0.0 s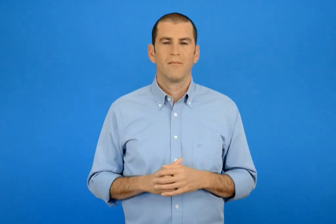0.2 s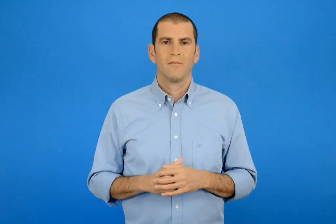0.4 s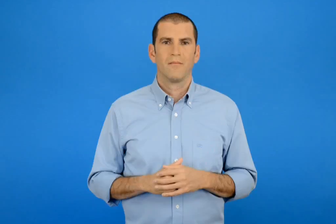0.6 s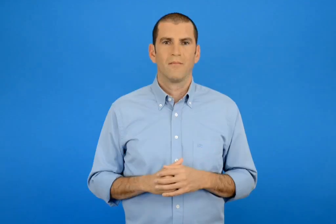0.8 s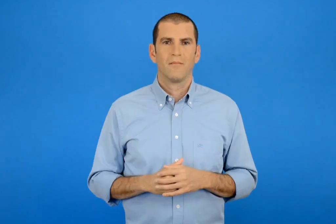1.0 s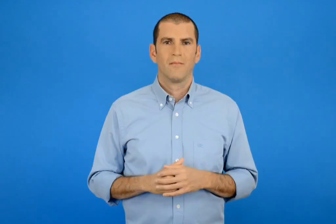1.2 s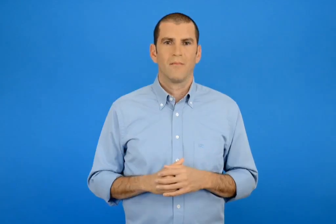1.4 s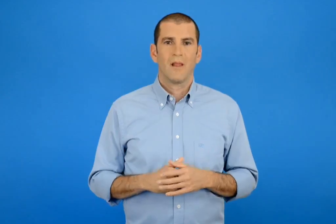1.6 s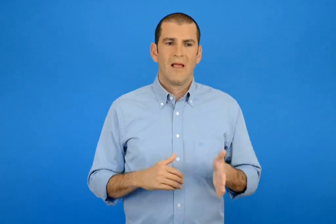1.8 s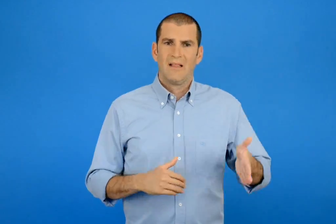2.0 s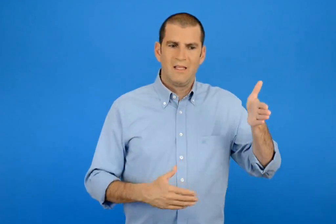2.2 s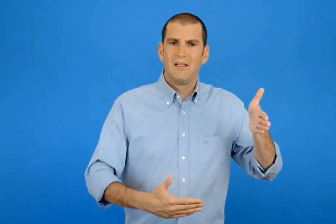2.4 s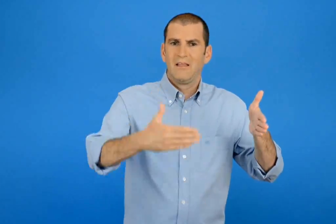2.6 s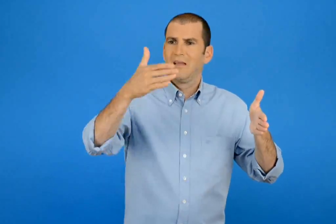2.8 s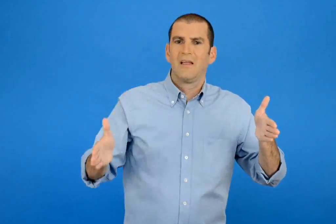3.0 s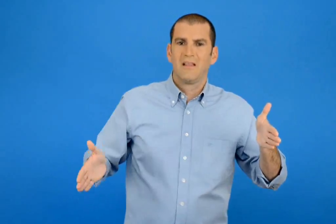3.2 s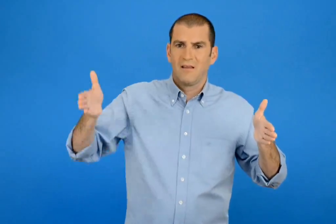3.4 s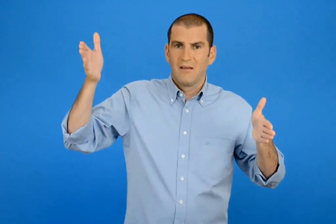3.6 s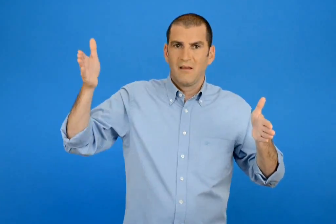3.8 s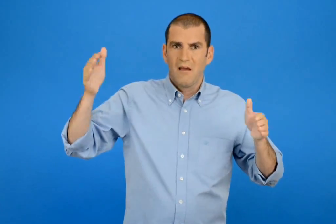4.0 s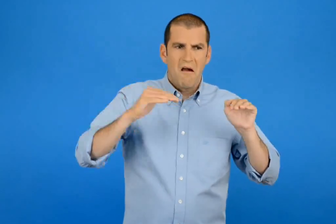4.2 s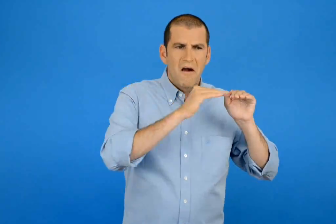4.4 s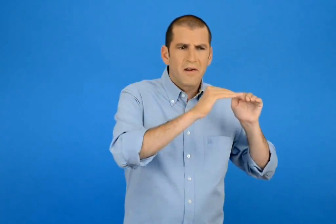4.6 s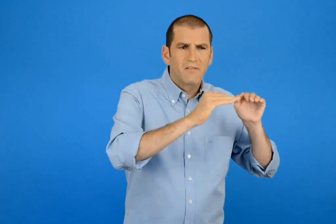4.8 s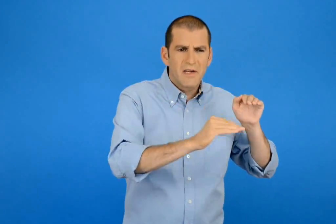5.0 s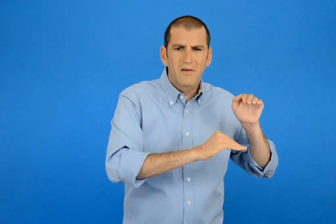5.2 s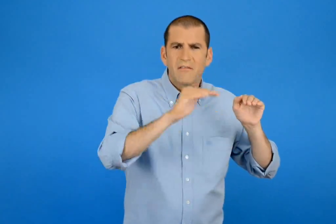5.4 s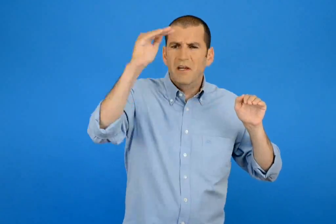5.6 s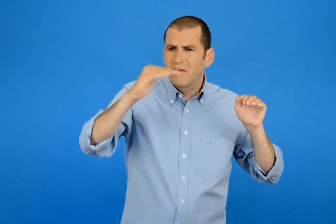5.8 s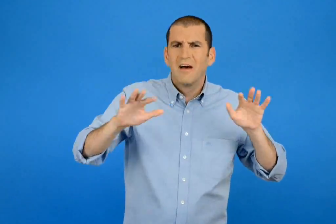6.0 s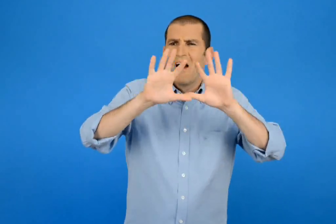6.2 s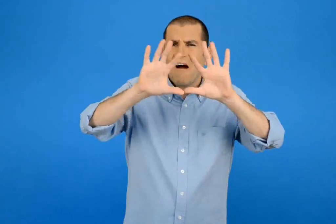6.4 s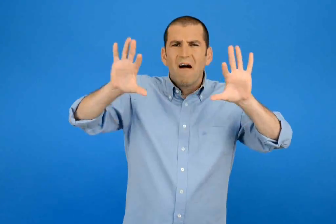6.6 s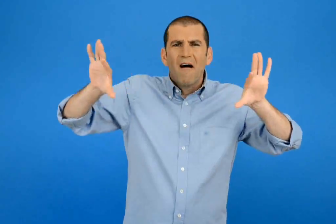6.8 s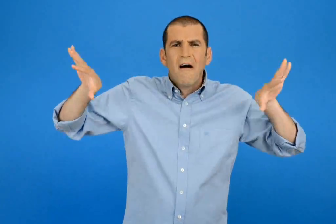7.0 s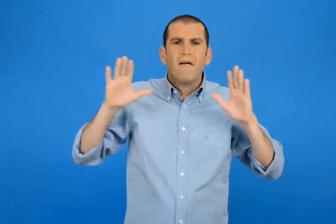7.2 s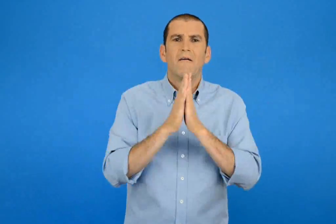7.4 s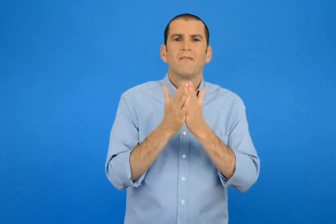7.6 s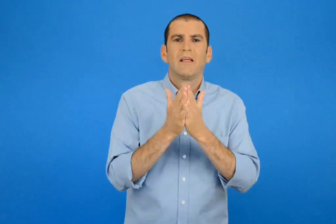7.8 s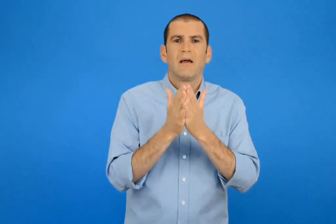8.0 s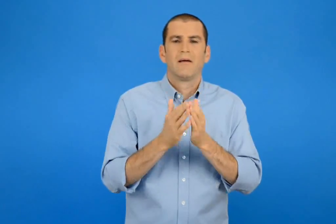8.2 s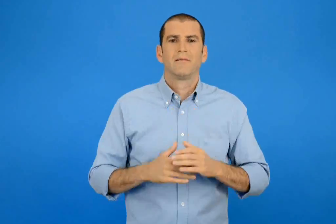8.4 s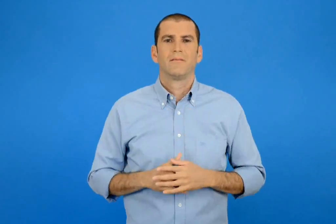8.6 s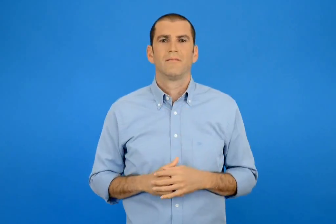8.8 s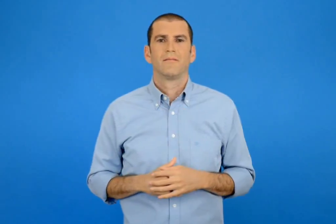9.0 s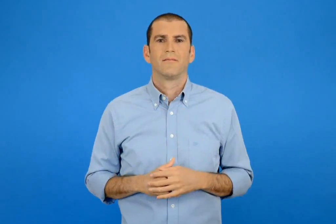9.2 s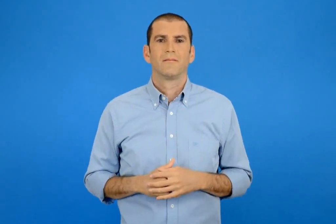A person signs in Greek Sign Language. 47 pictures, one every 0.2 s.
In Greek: οι τοίχοι ήταν γεμάτοι ράφια με βιβλία
